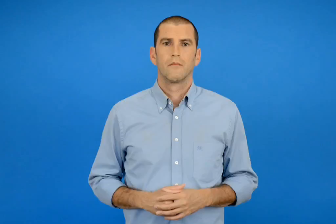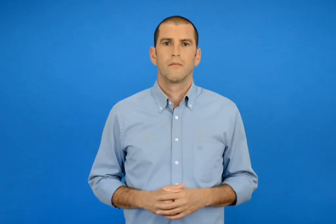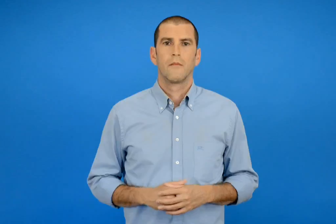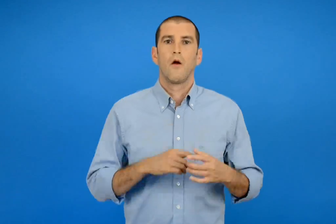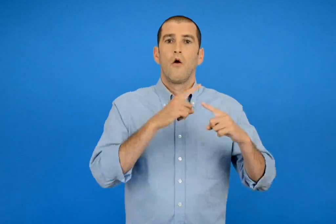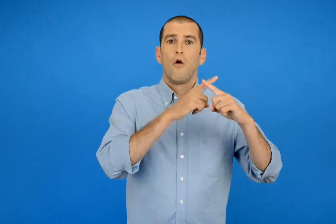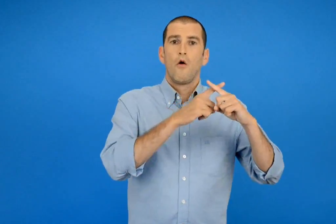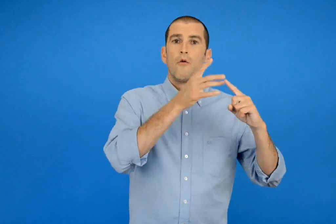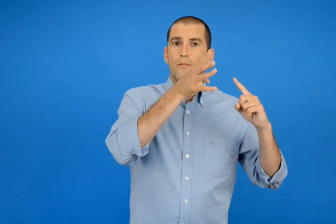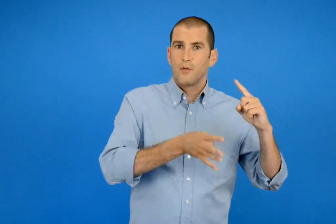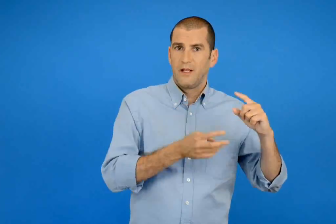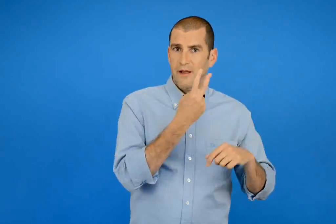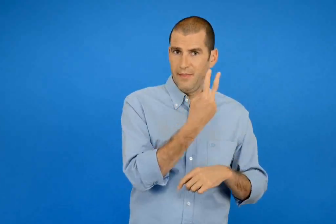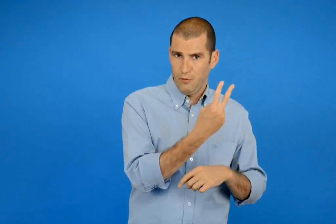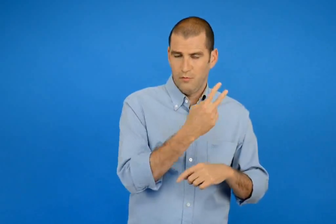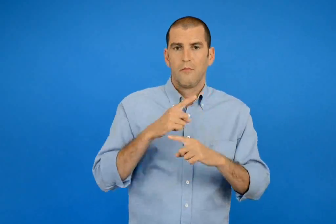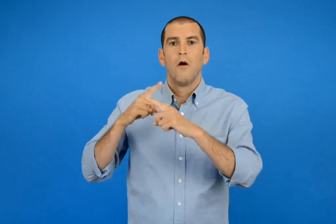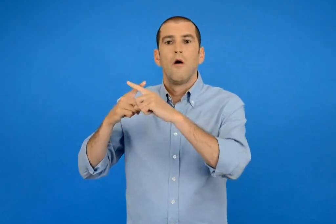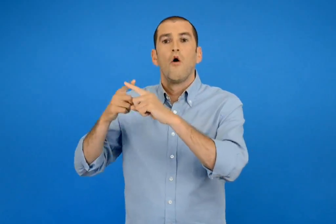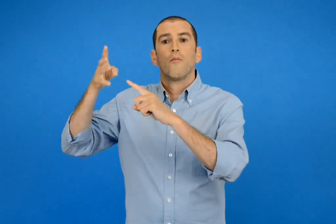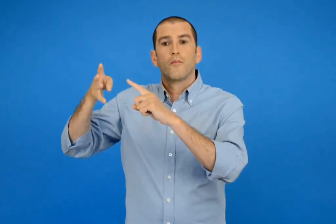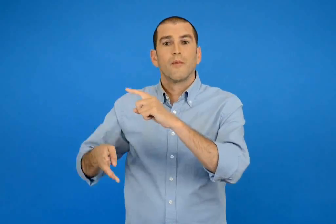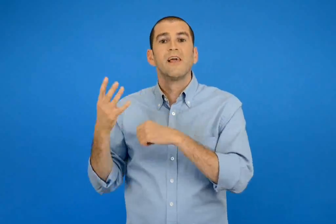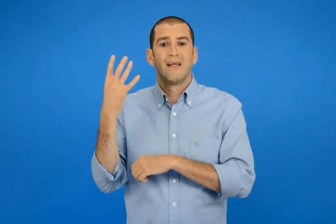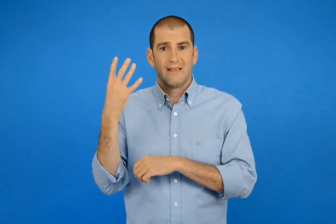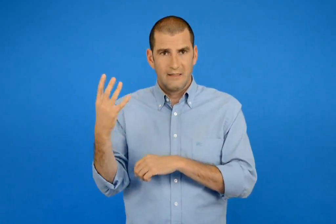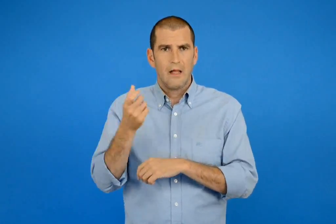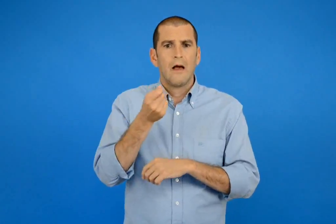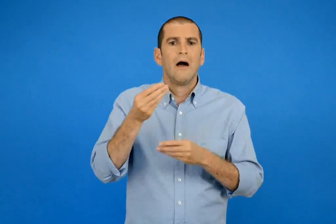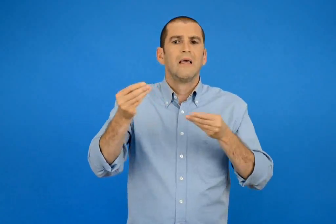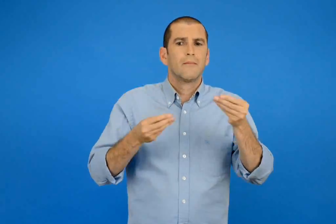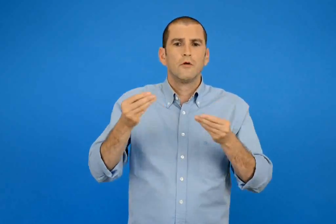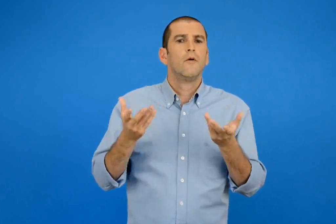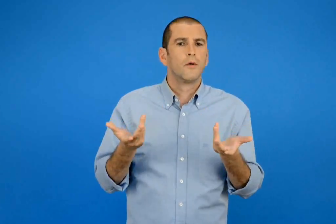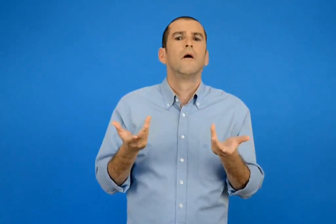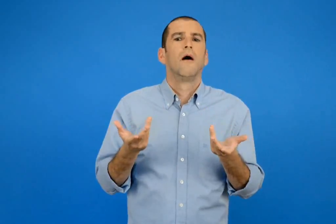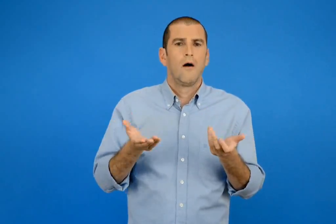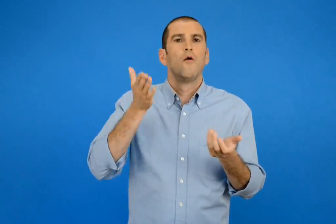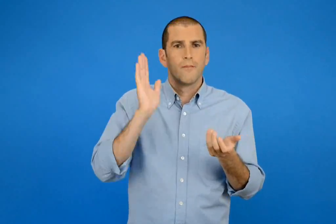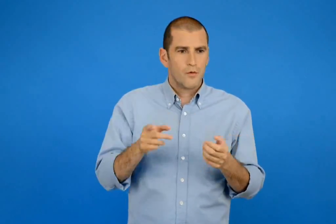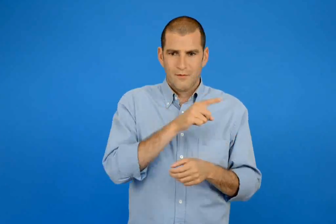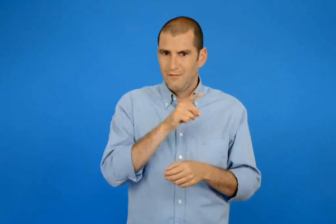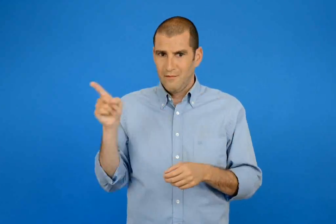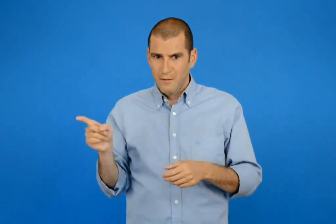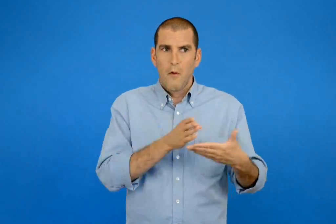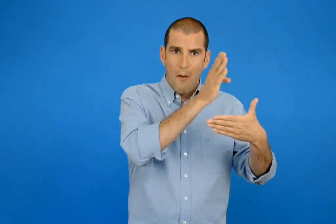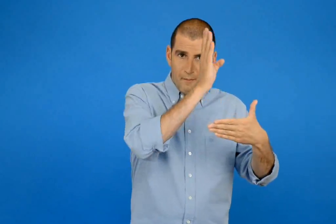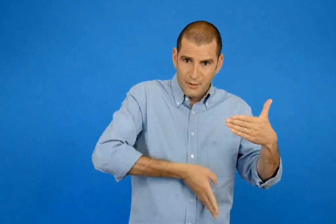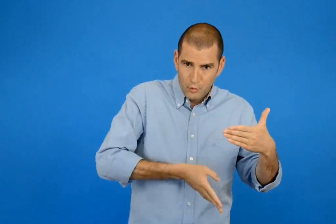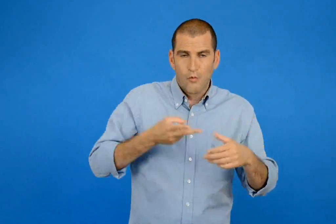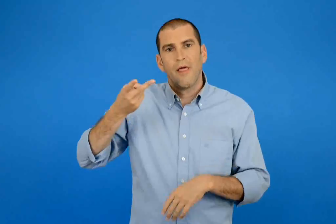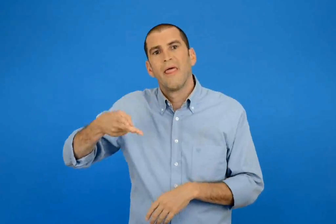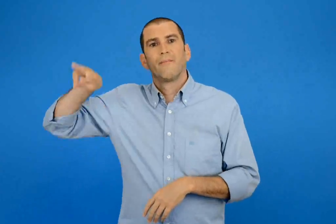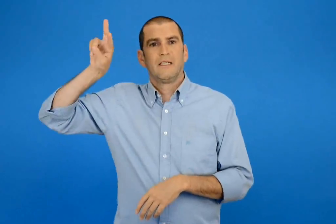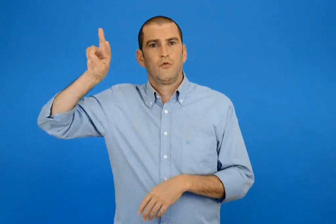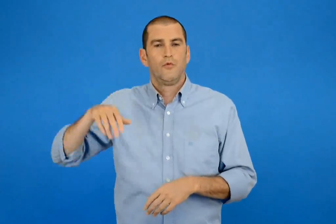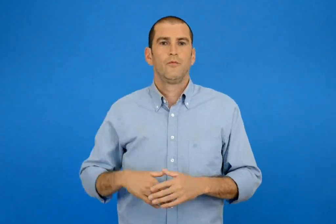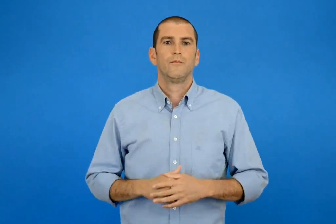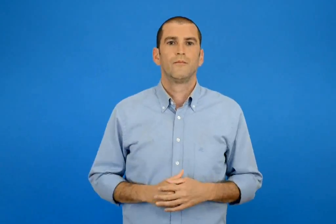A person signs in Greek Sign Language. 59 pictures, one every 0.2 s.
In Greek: για να υπολογίσουμε την προπαίδεια του 2 και του 4 μπορούμε να χρησιμοποιήσουμε το μισό η το διπλάσιο στους υπολογισμούς μας
